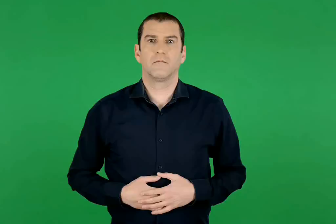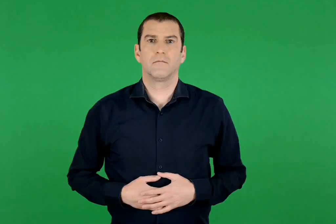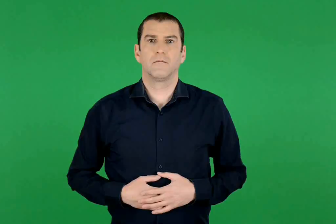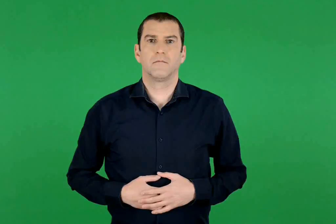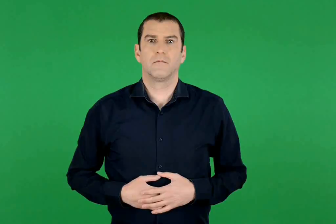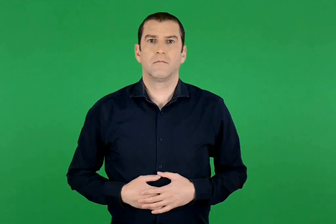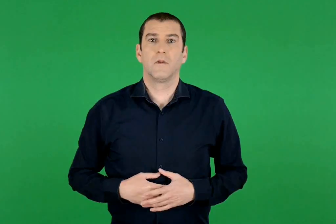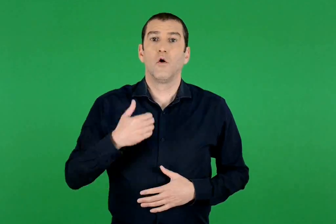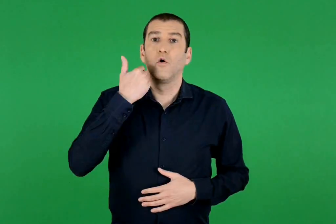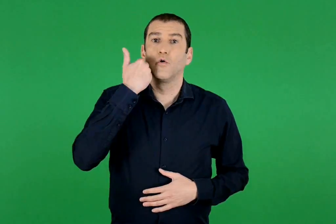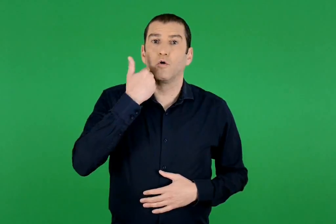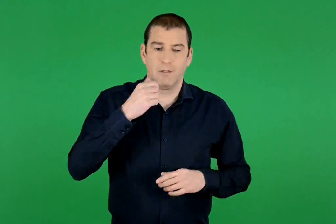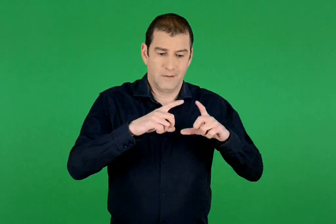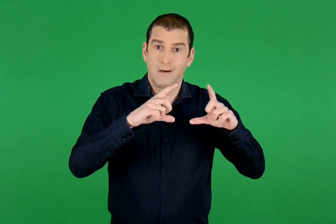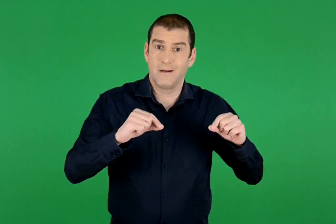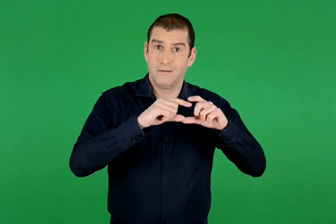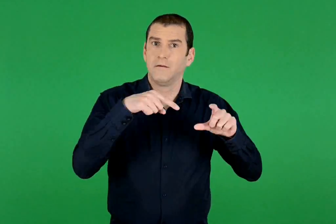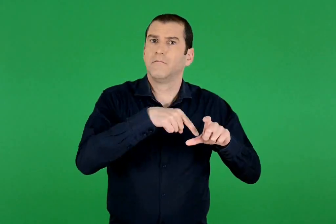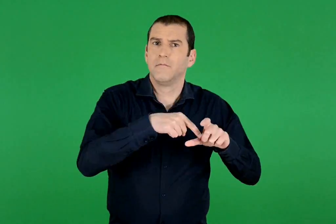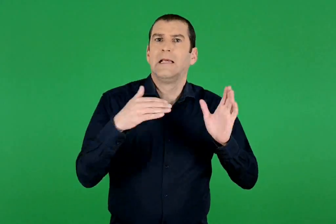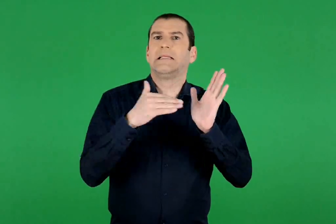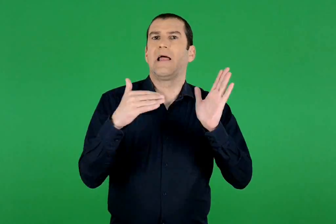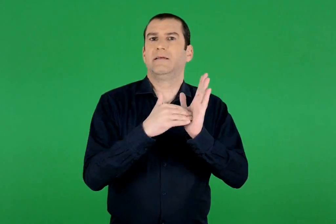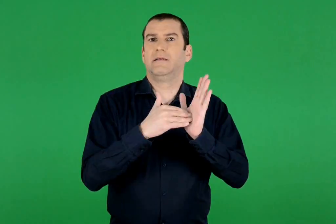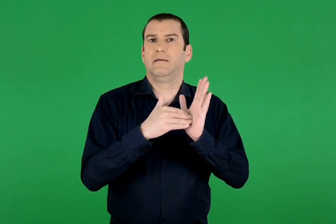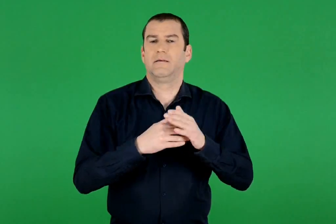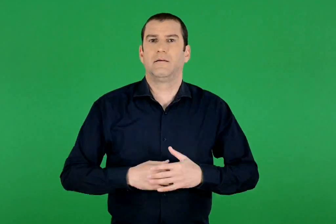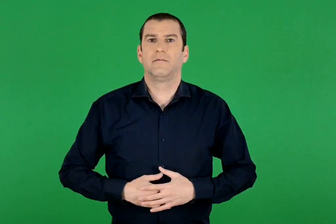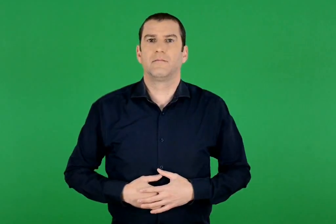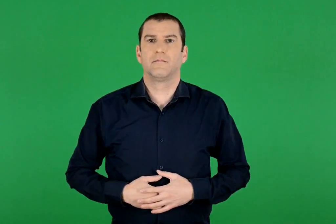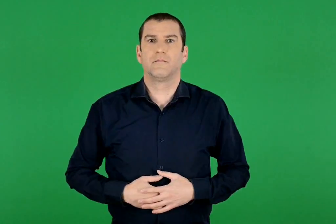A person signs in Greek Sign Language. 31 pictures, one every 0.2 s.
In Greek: οι κόκκινες κάρτες δείχνουν τις χιλιάδες
